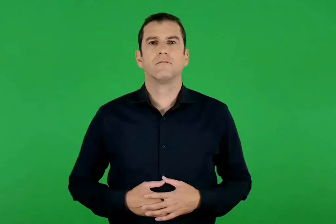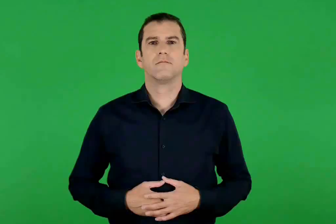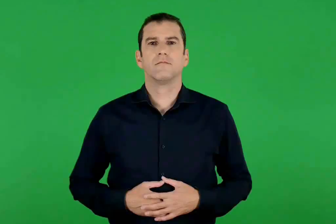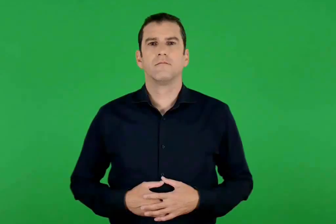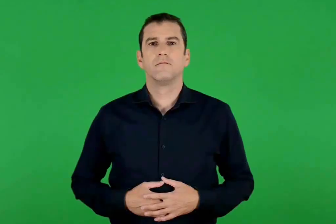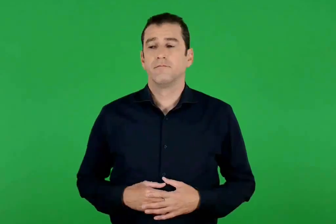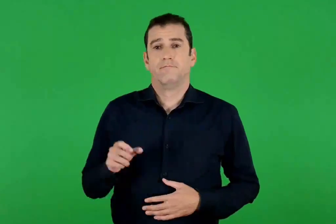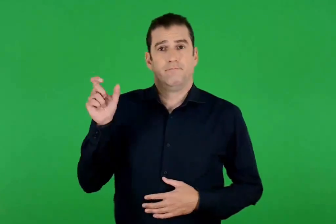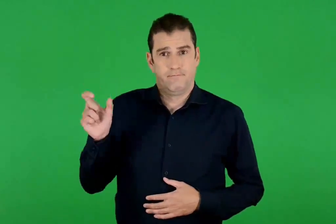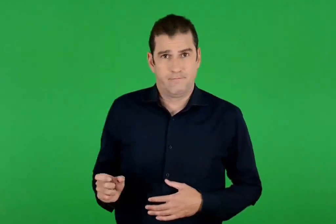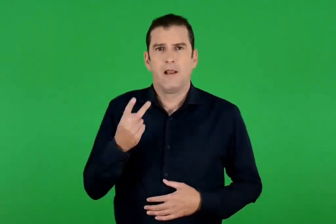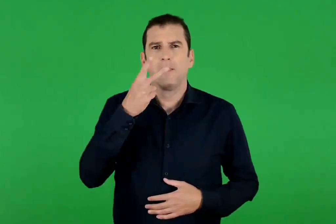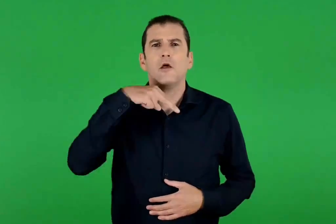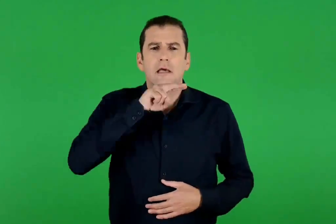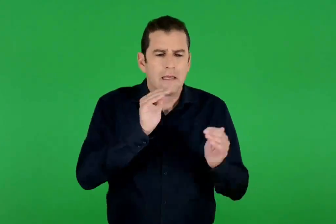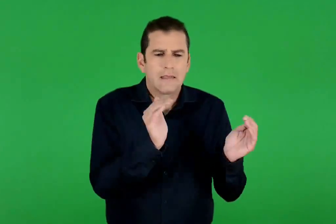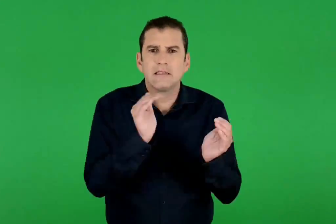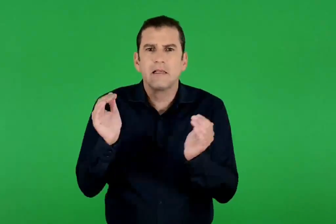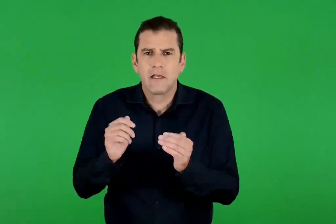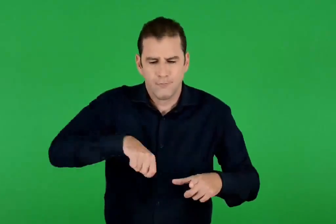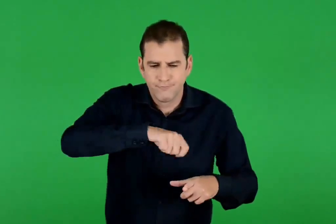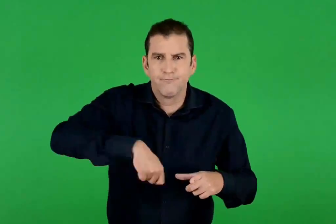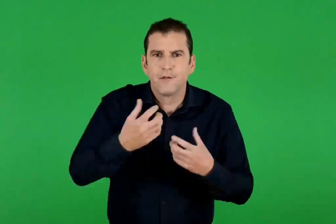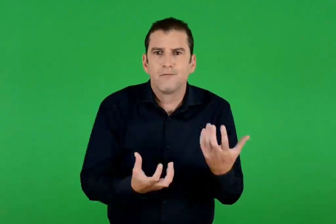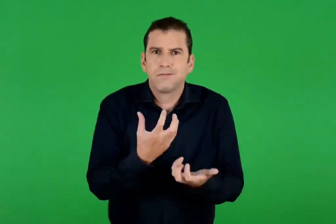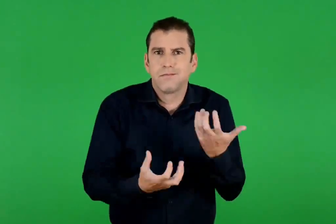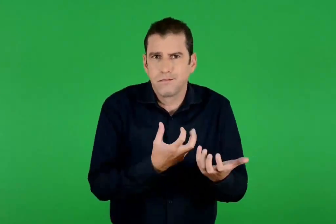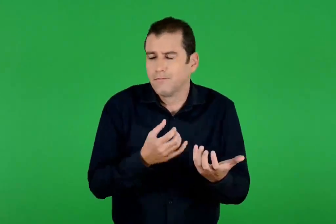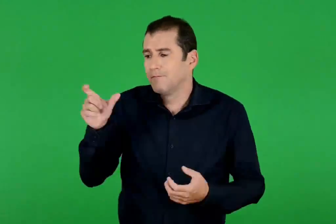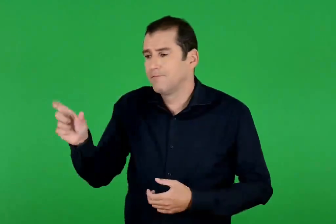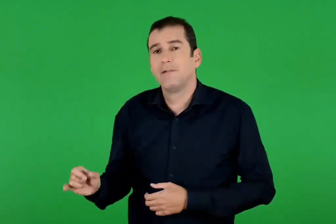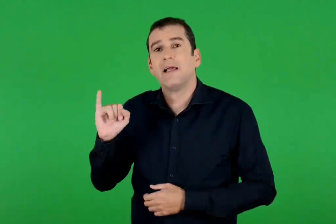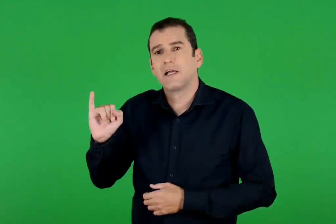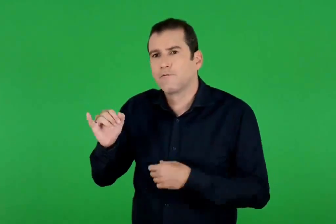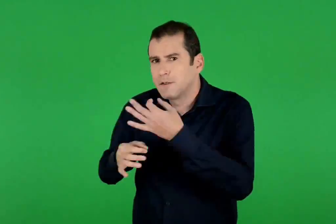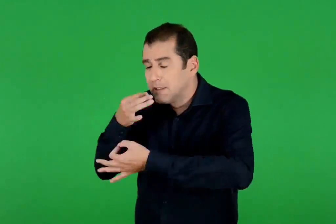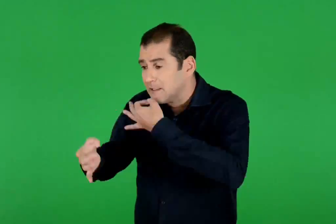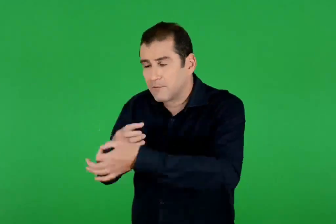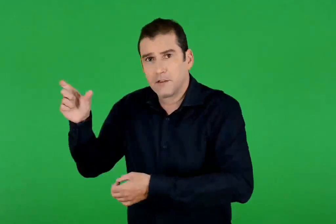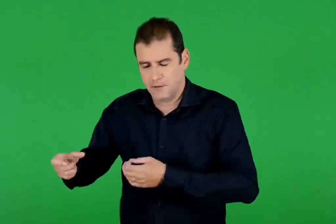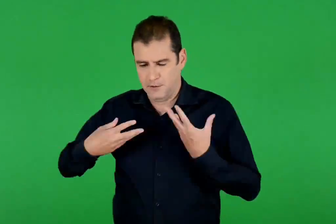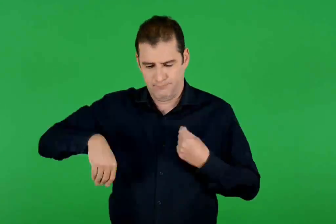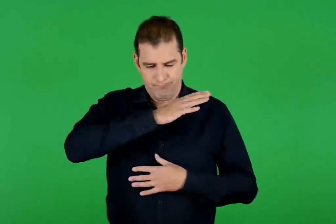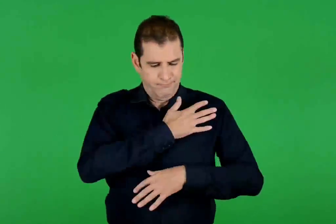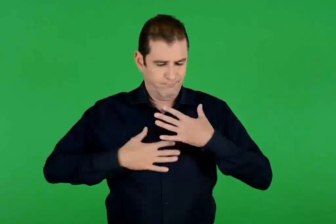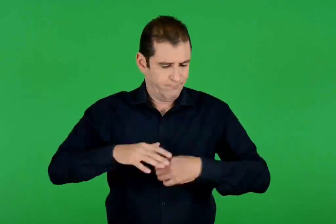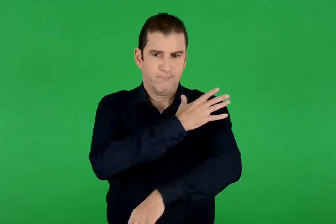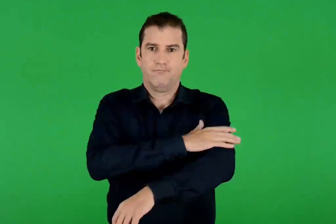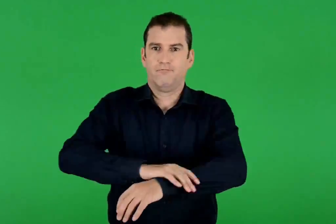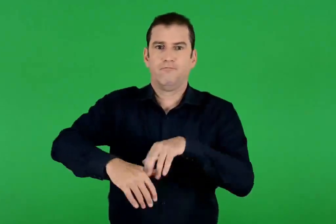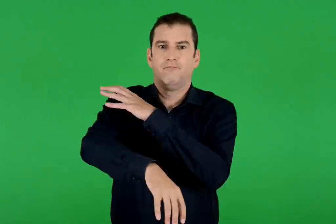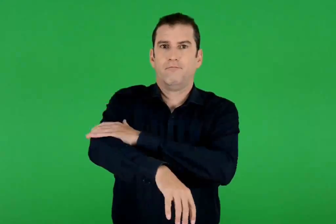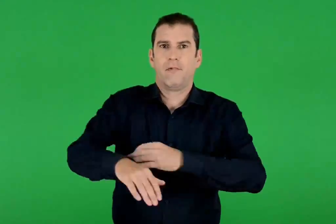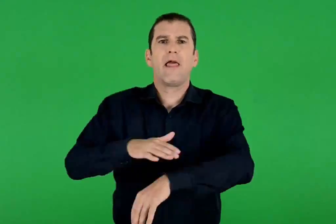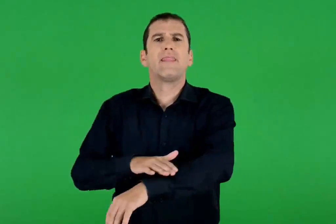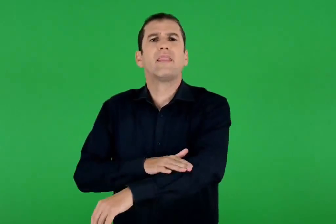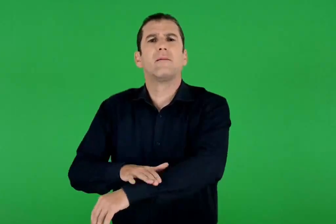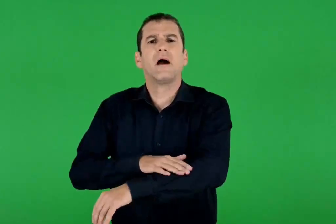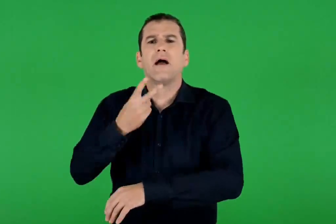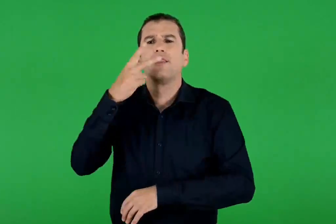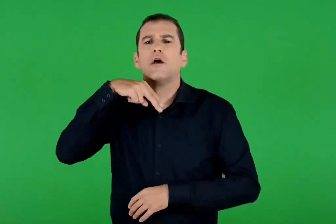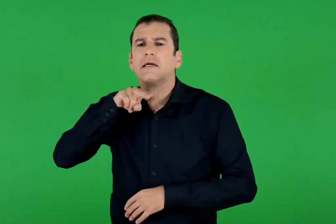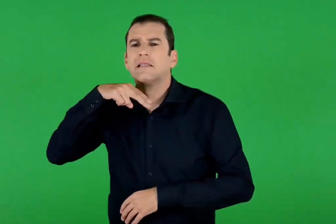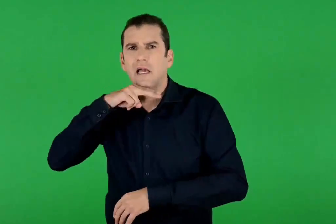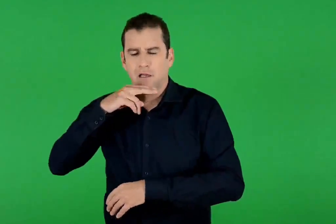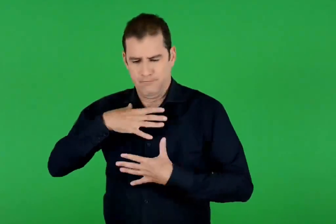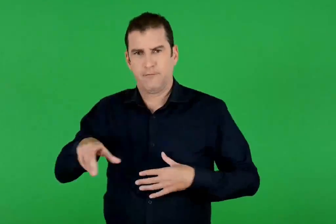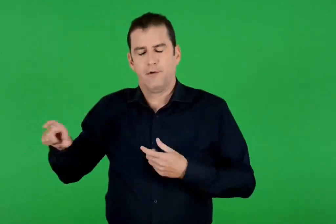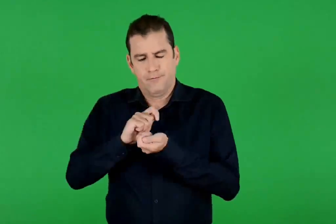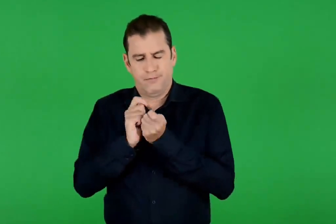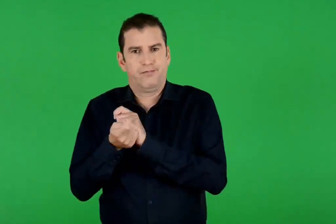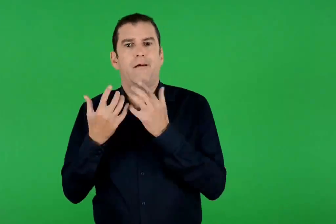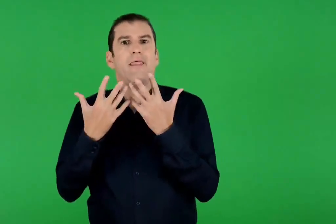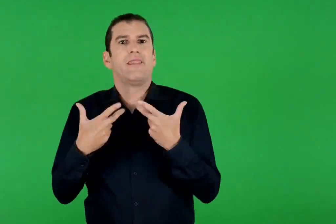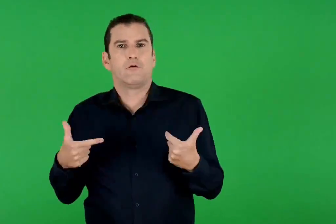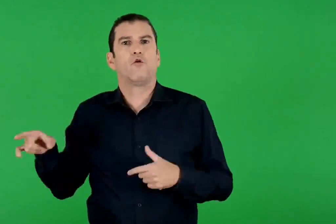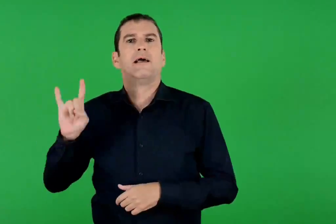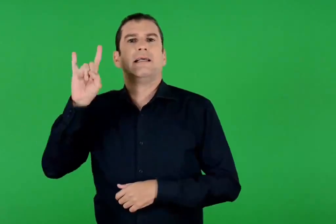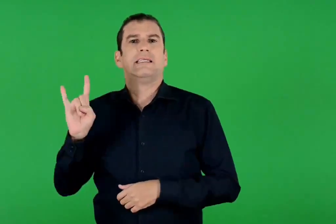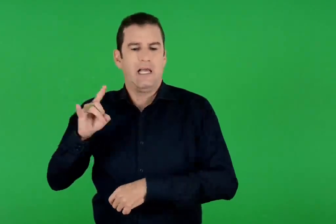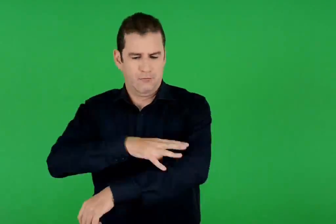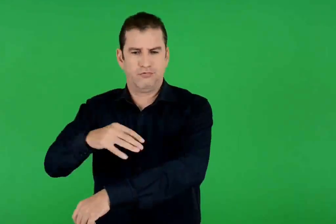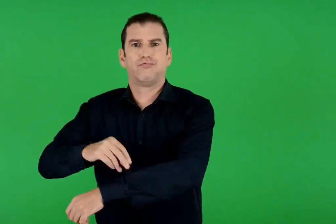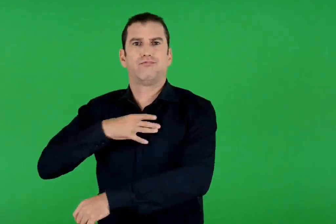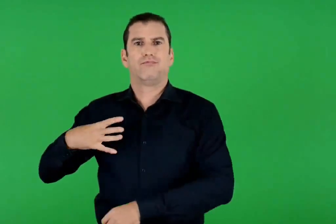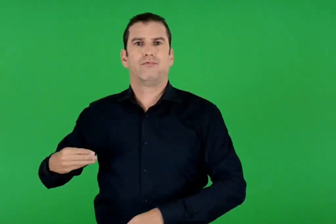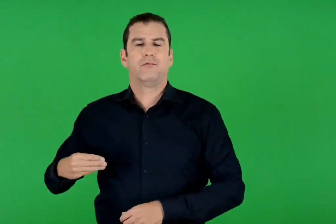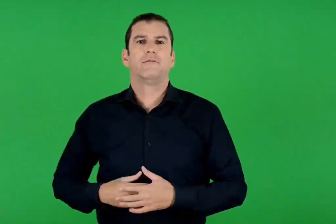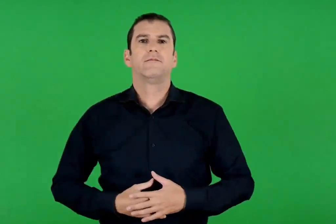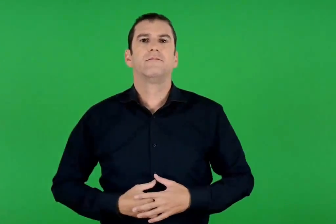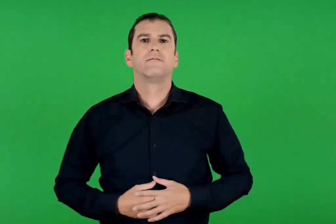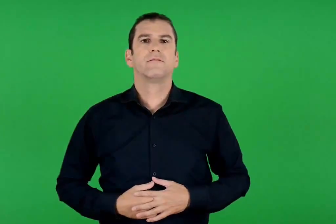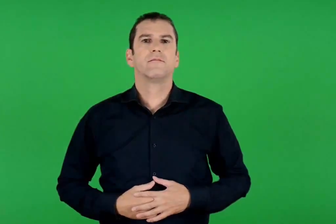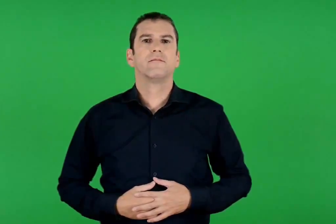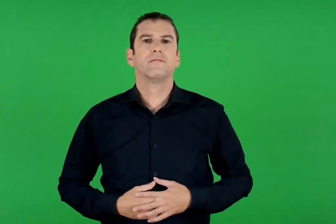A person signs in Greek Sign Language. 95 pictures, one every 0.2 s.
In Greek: μαγείρεψε δύο κατσικάκια και συμβούλεψε τον ιακώβ να τυλίξει τα χέρια του και τον λαιμό του με τα δέρματα των δύο κατσικιών και να προσποιηθεί πως ήταν ο τριχωτός ησαύ
